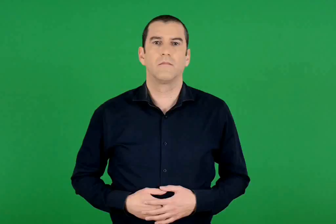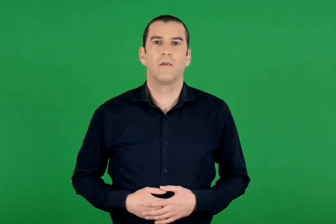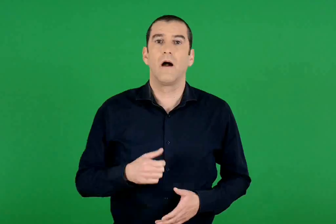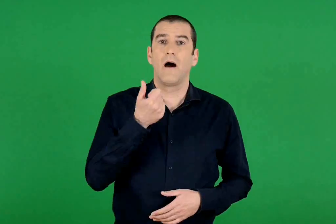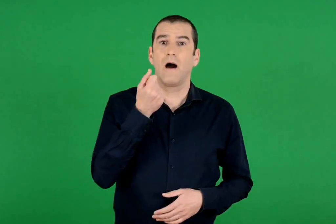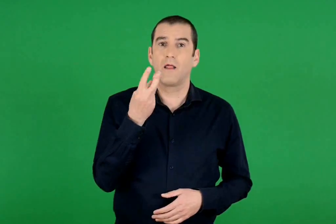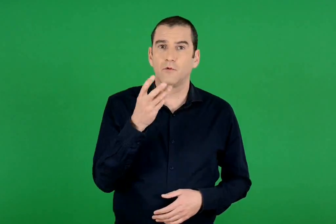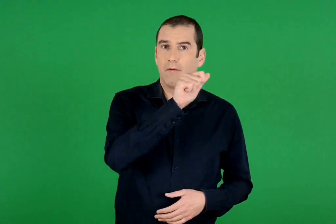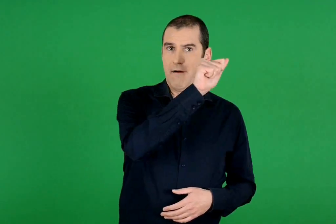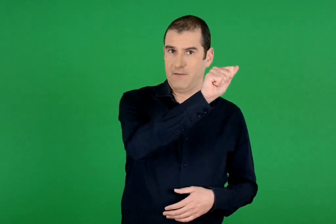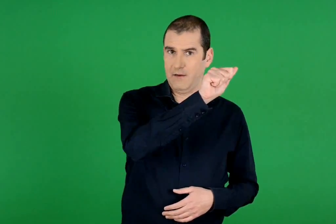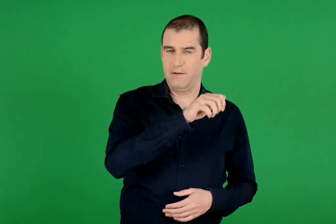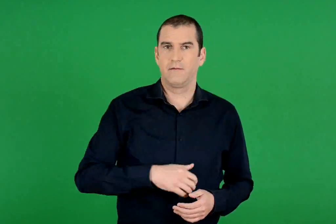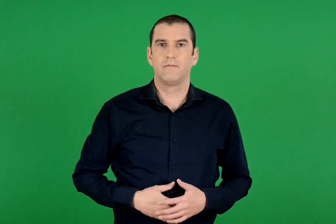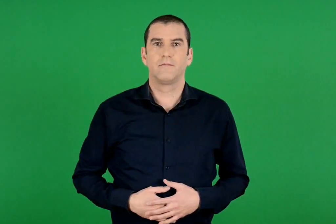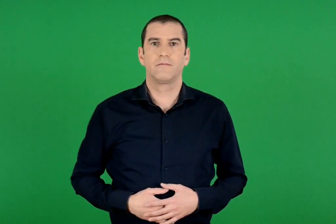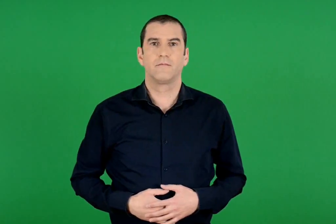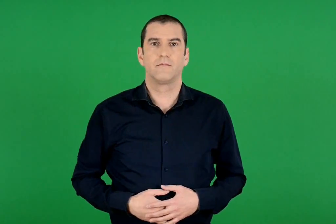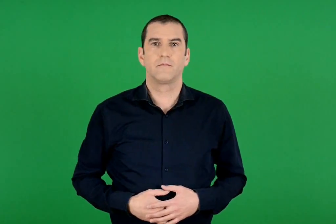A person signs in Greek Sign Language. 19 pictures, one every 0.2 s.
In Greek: αριθμός α
